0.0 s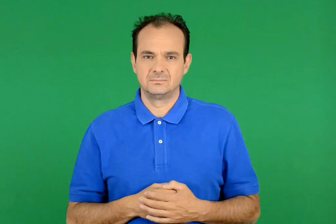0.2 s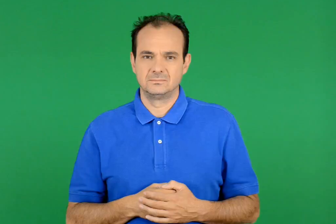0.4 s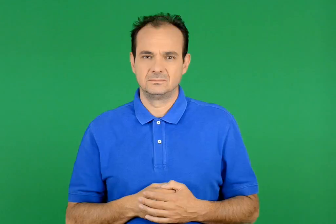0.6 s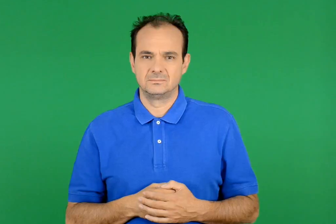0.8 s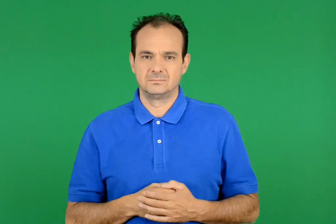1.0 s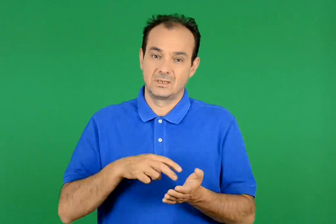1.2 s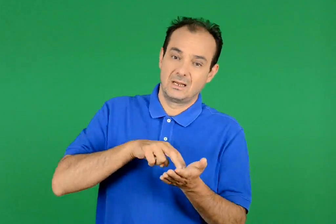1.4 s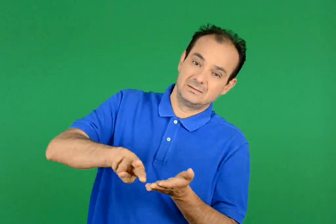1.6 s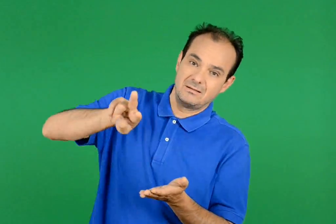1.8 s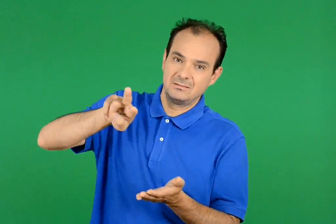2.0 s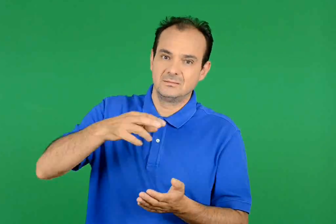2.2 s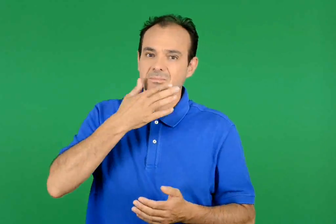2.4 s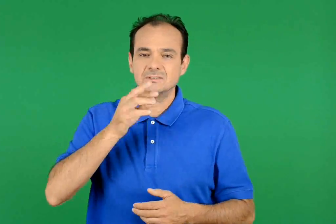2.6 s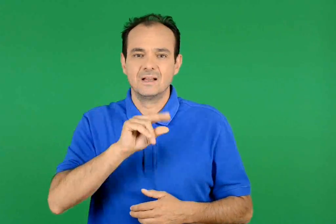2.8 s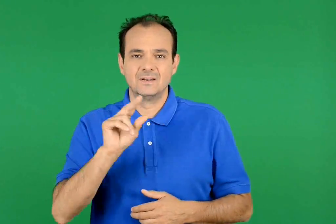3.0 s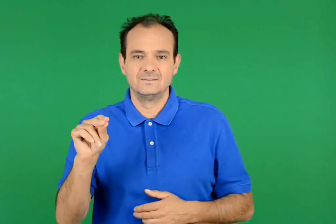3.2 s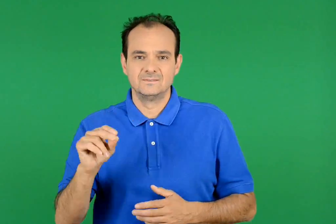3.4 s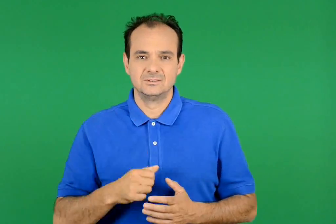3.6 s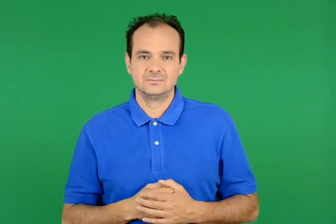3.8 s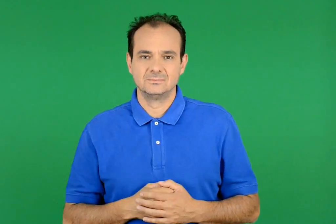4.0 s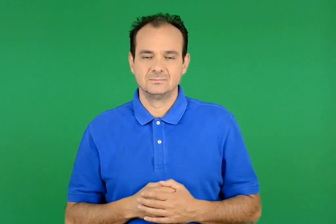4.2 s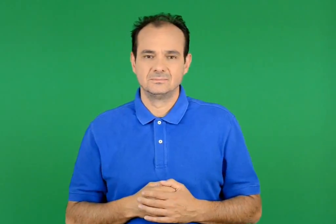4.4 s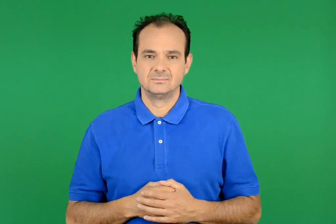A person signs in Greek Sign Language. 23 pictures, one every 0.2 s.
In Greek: γλιστράει σαν
